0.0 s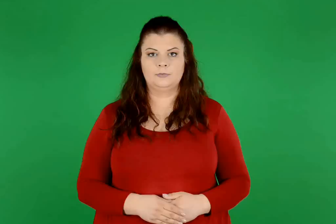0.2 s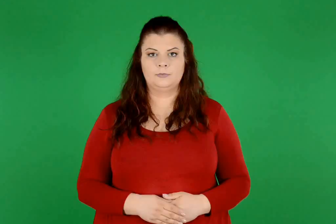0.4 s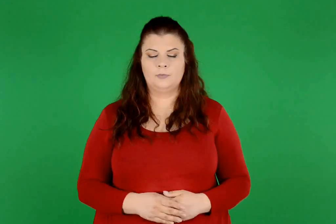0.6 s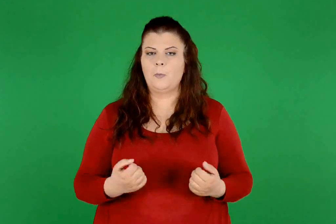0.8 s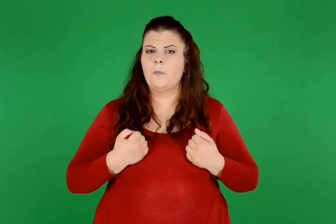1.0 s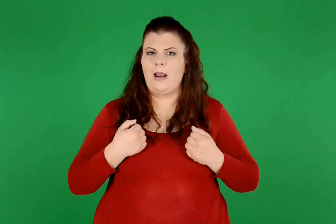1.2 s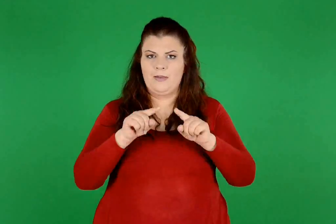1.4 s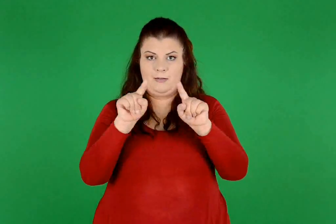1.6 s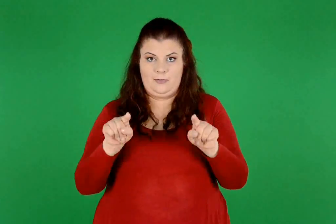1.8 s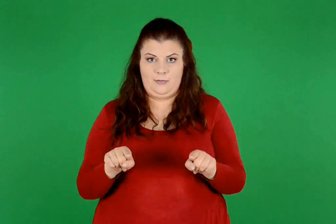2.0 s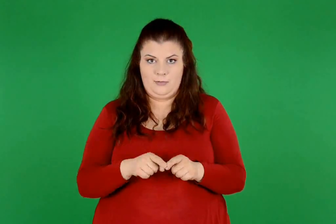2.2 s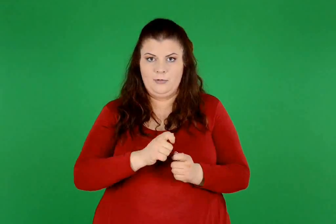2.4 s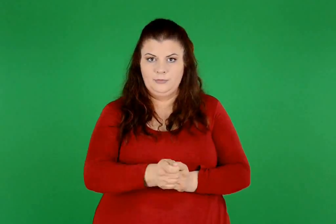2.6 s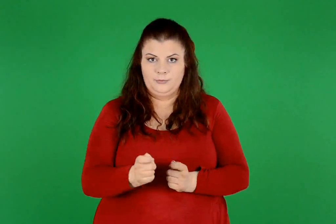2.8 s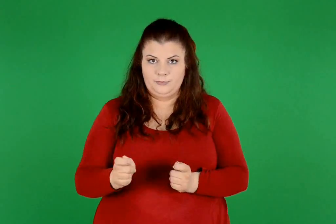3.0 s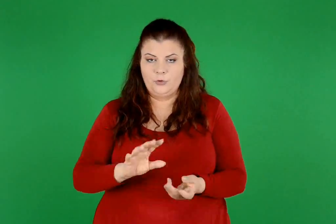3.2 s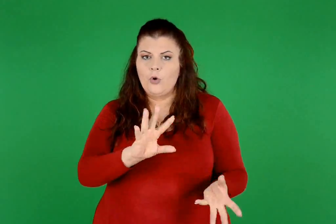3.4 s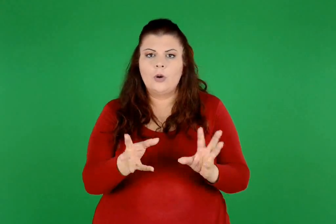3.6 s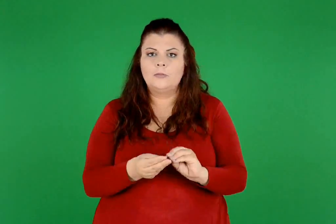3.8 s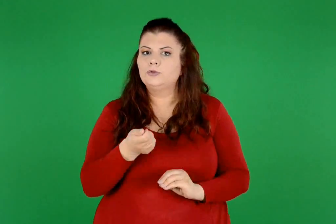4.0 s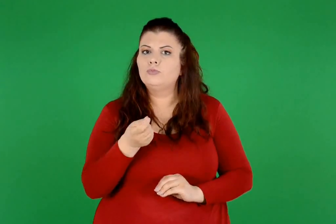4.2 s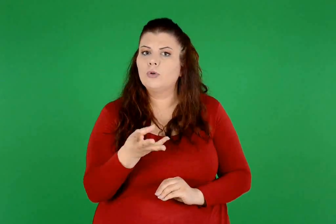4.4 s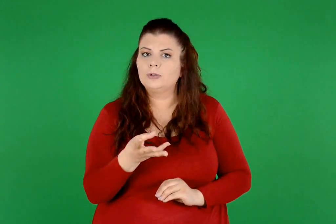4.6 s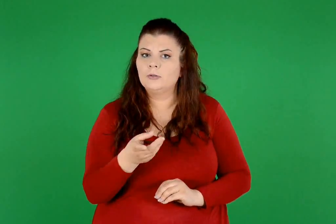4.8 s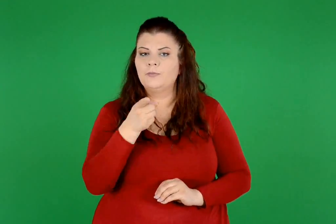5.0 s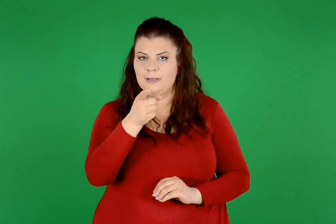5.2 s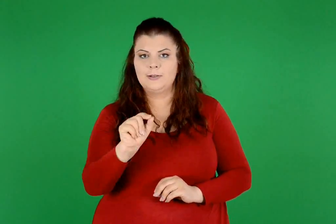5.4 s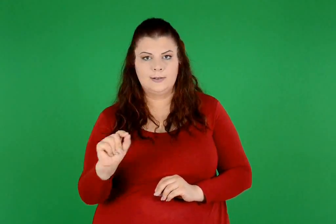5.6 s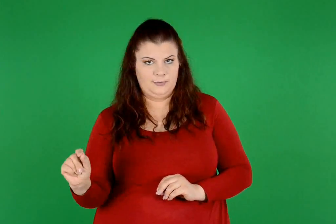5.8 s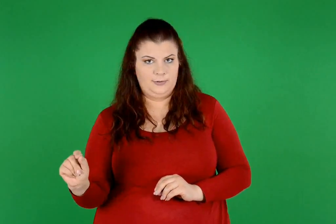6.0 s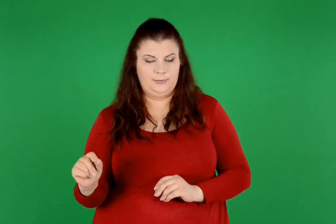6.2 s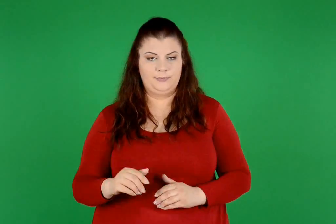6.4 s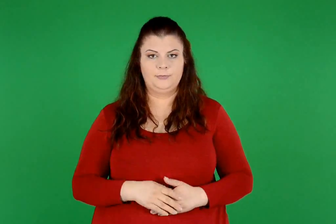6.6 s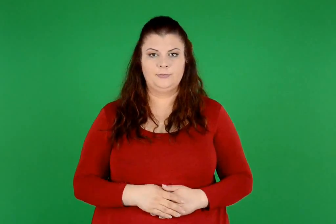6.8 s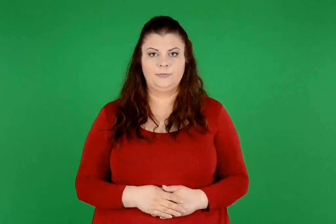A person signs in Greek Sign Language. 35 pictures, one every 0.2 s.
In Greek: πόσες είναι όλες οι κάρτες στο παιχνίδι ;
